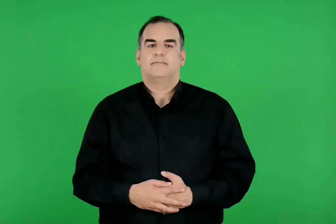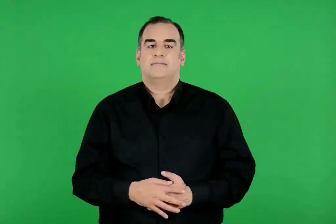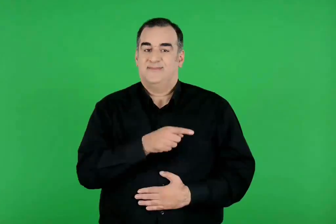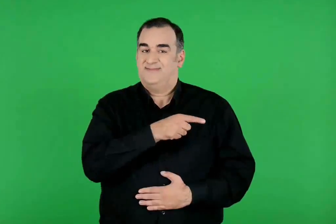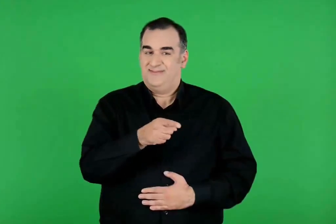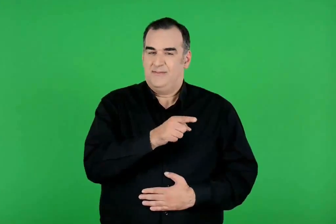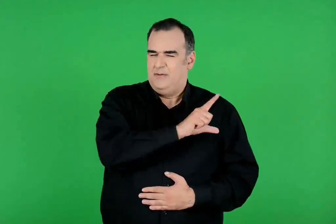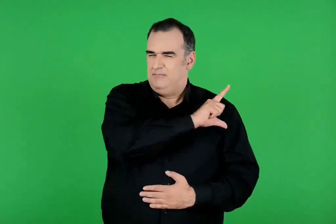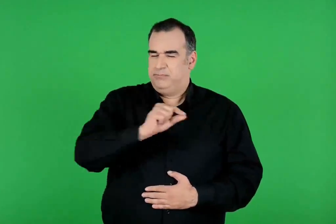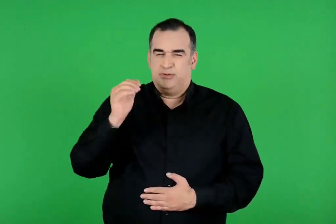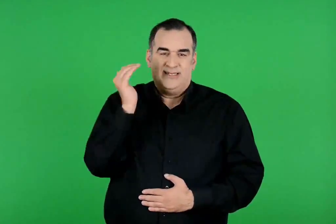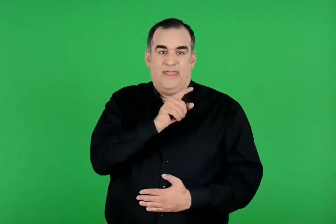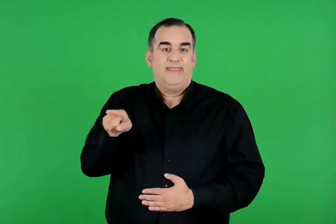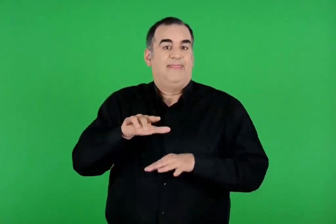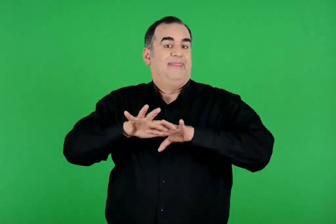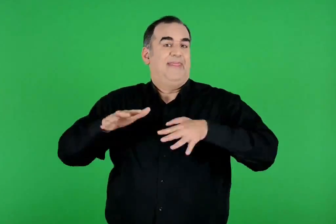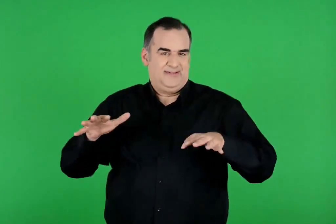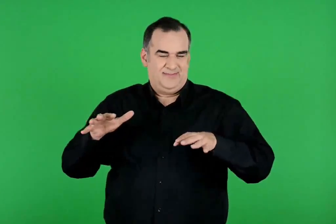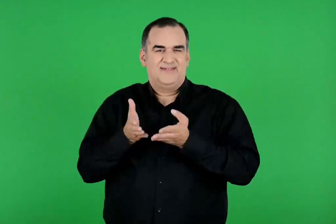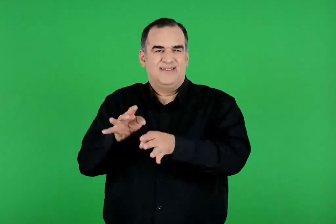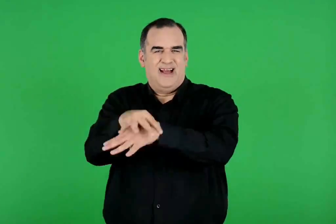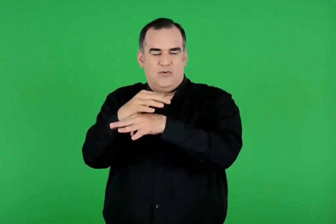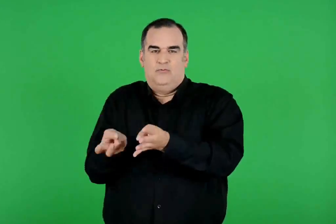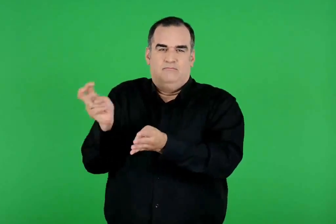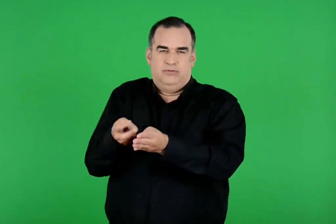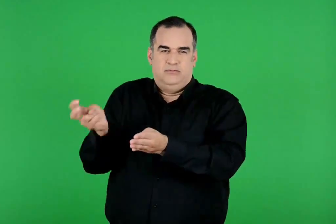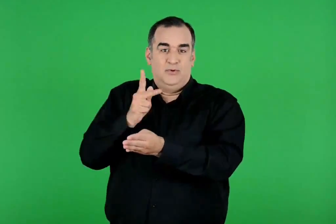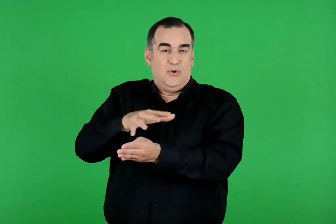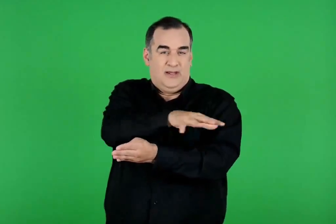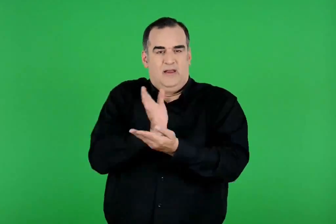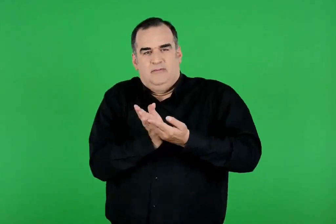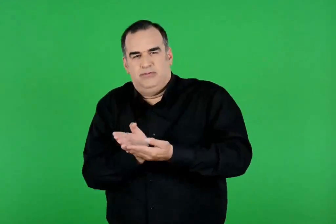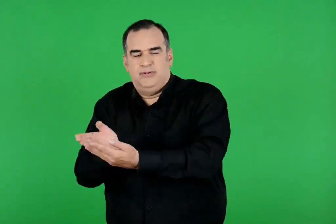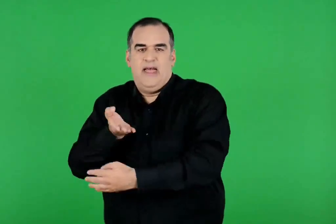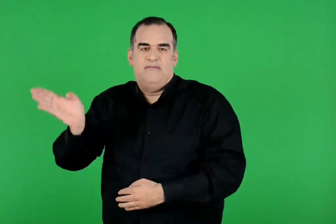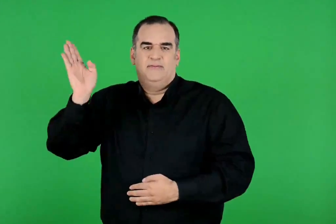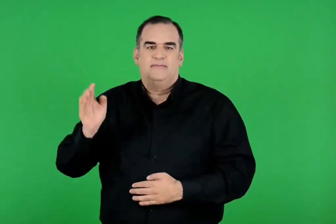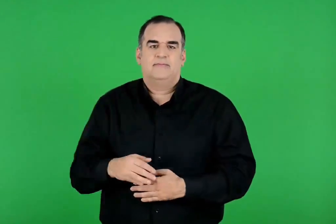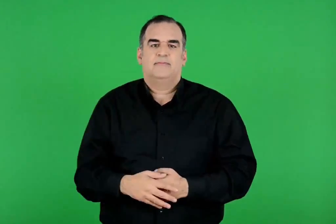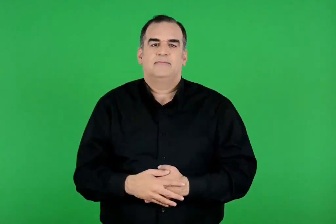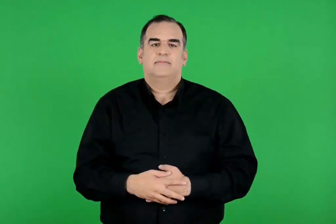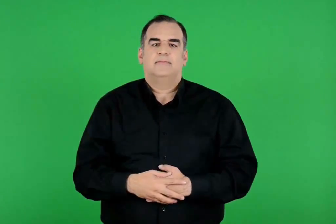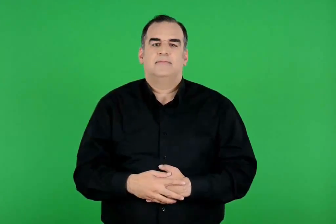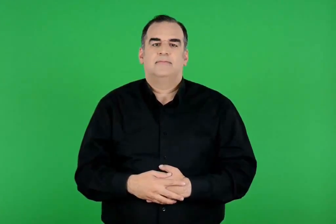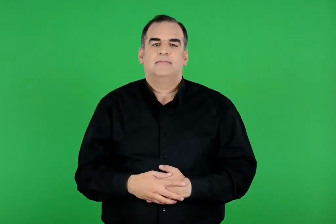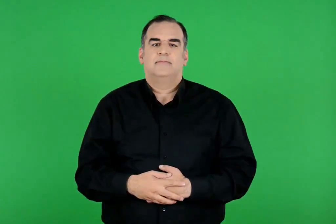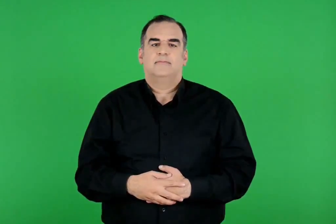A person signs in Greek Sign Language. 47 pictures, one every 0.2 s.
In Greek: έτρεξαν γρήγορα στη θάλασσα , μπήκαν όλοι στην αργώ κι έφυγαν από την κολχίδα
